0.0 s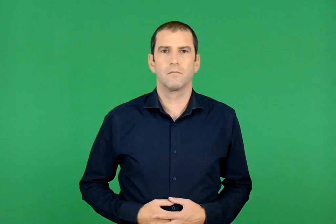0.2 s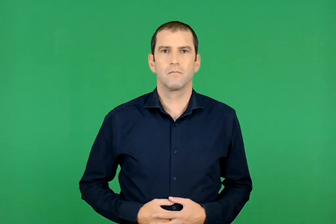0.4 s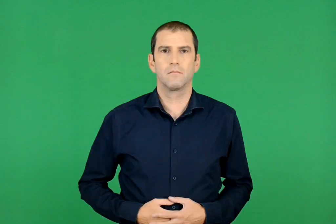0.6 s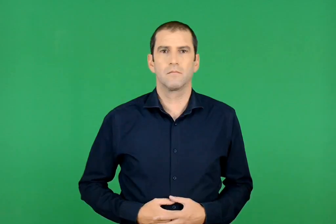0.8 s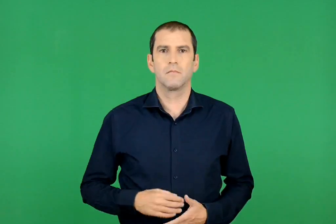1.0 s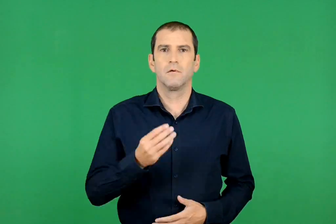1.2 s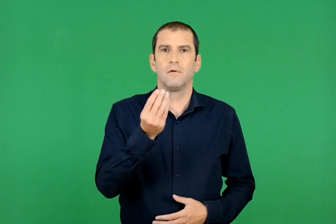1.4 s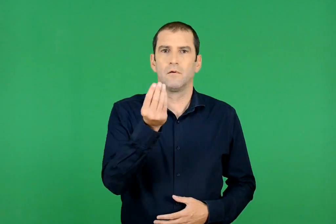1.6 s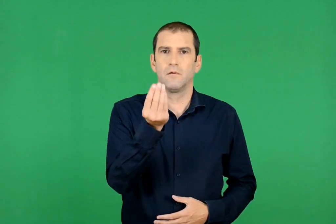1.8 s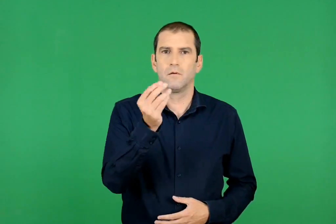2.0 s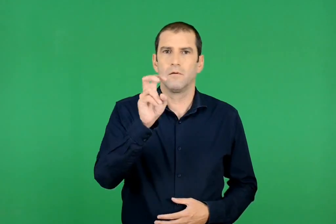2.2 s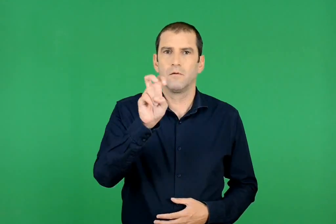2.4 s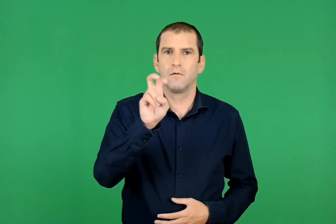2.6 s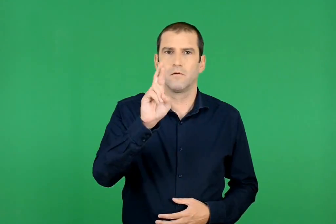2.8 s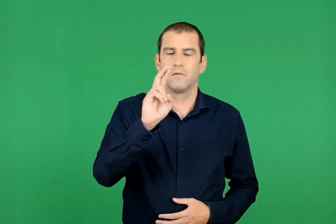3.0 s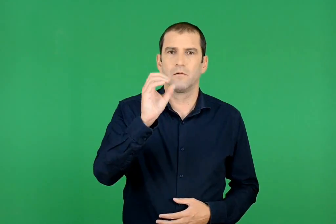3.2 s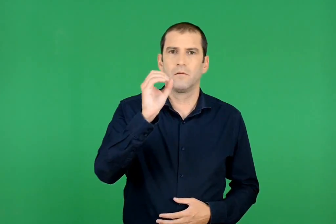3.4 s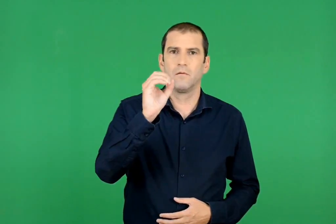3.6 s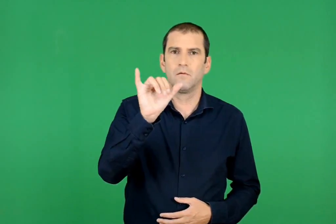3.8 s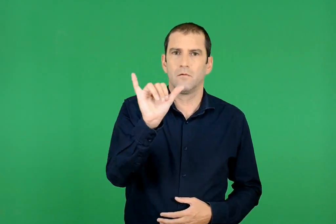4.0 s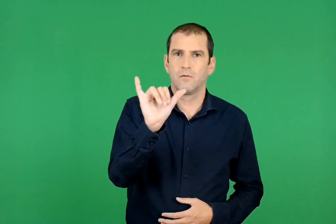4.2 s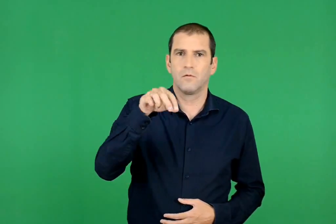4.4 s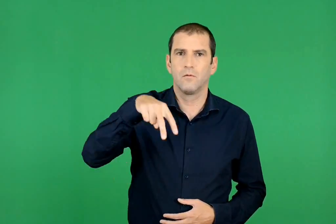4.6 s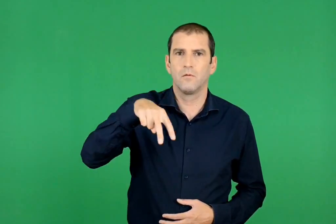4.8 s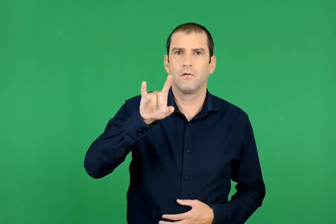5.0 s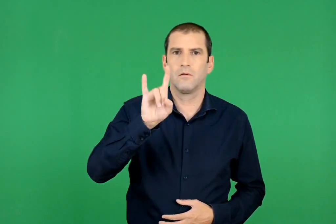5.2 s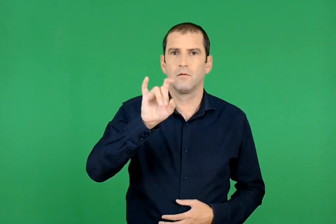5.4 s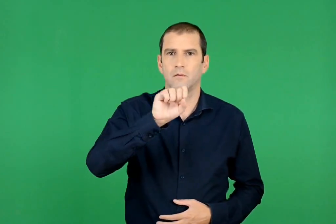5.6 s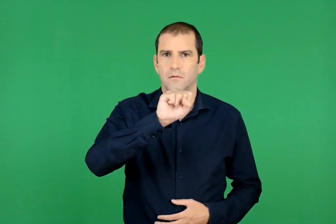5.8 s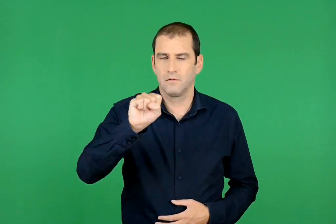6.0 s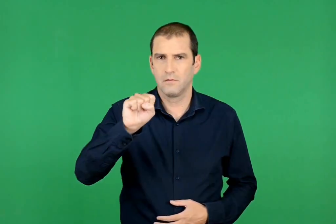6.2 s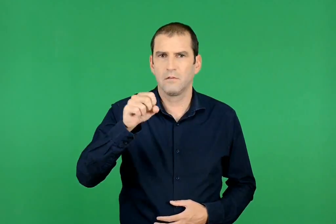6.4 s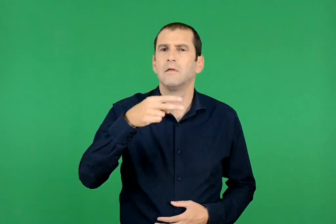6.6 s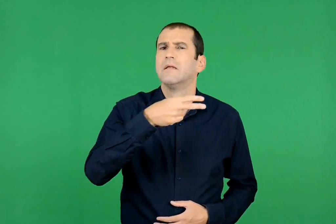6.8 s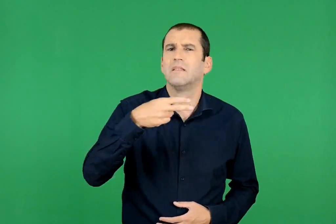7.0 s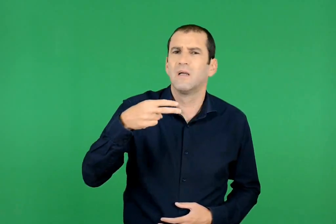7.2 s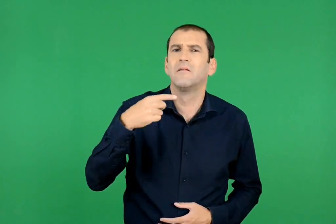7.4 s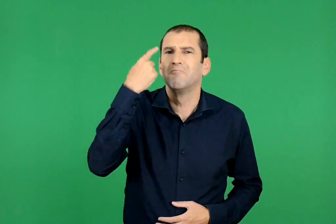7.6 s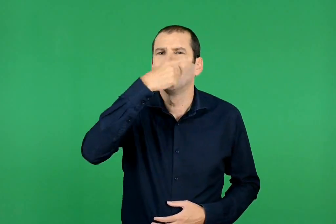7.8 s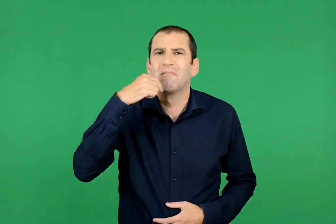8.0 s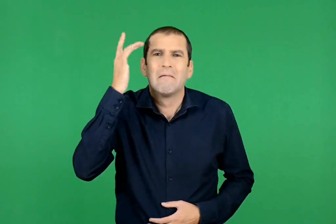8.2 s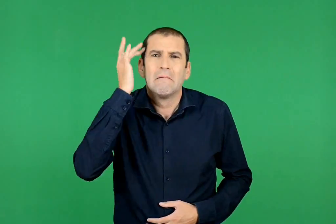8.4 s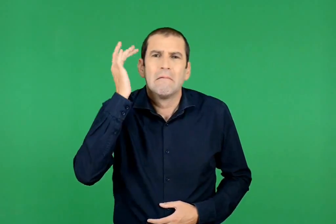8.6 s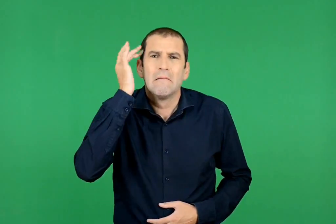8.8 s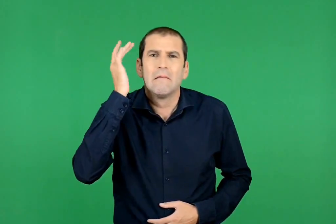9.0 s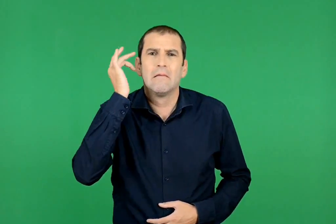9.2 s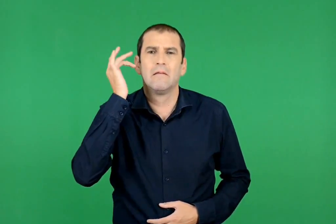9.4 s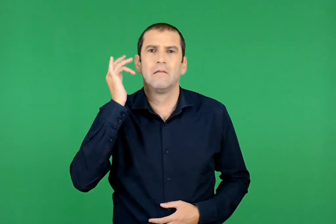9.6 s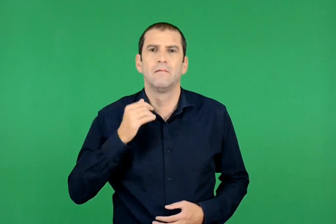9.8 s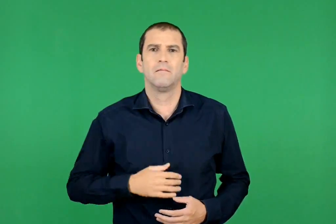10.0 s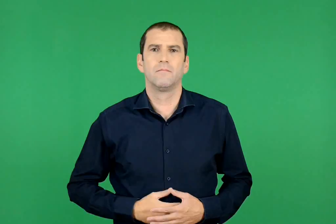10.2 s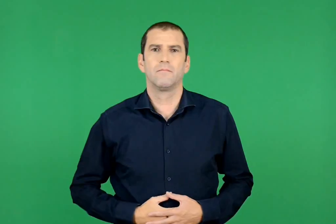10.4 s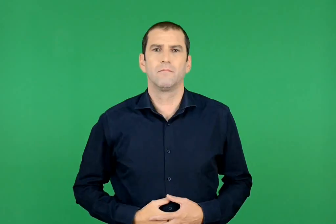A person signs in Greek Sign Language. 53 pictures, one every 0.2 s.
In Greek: ωχρούλης κιτρινούλης
